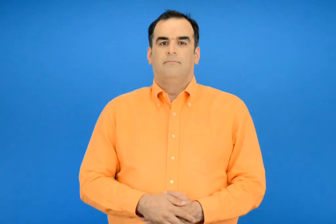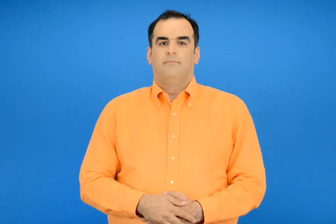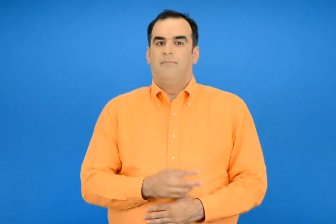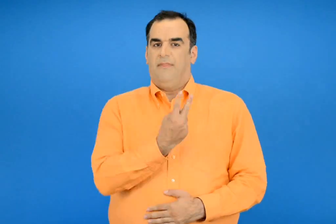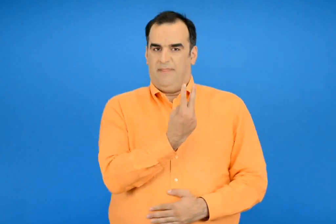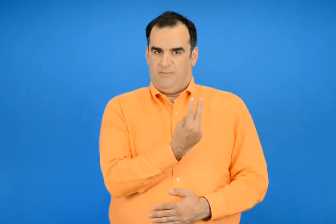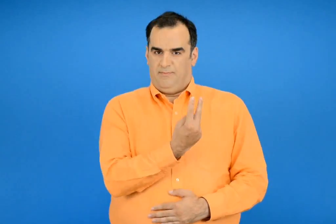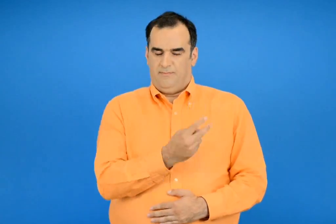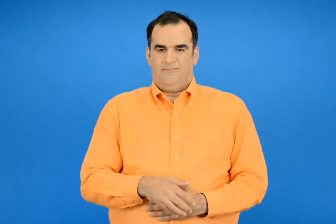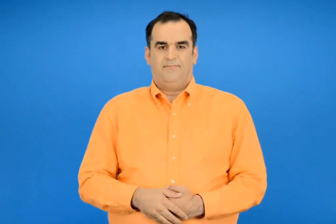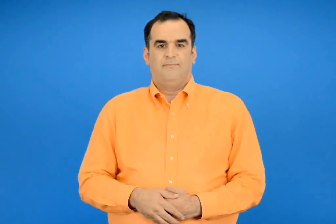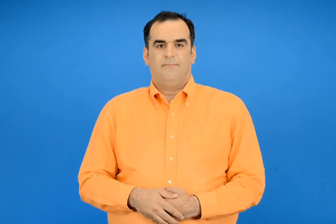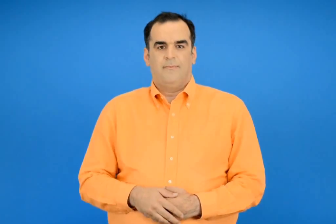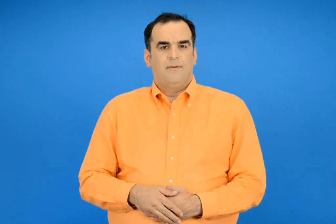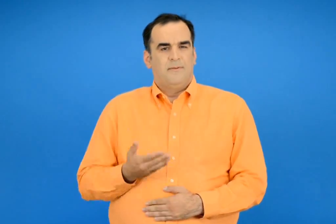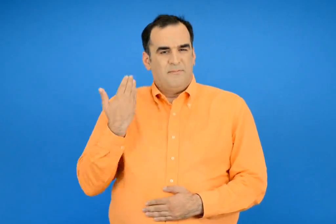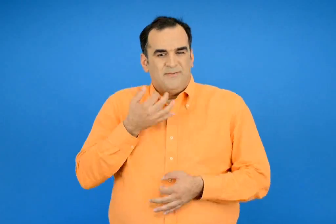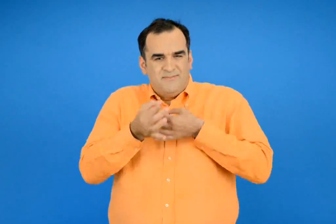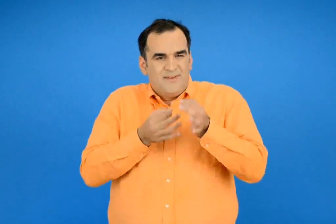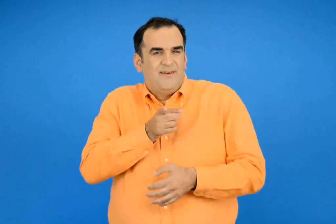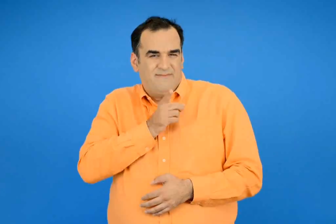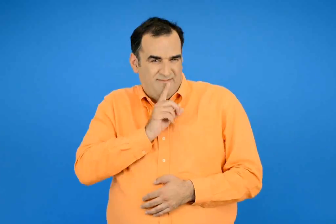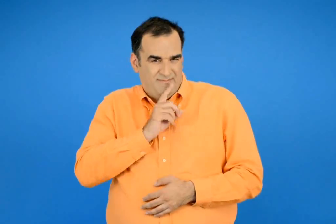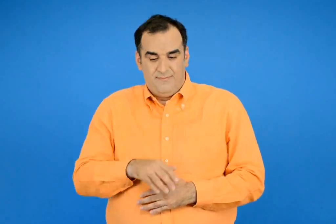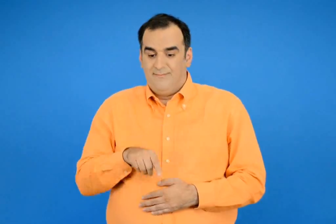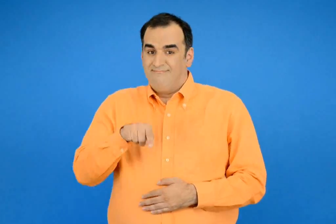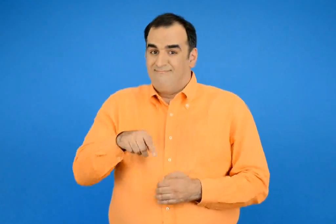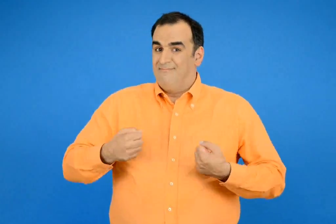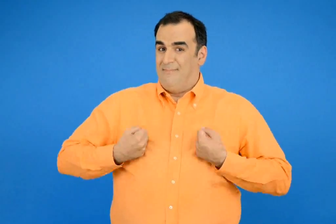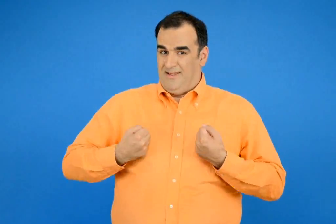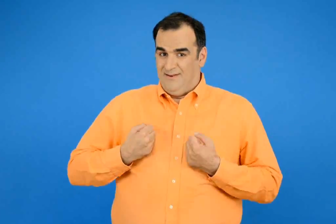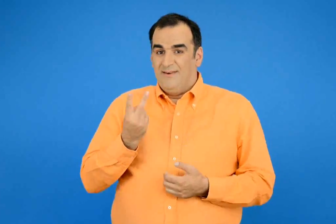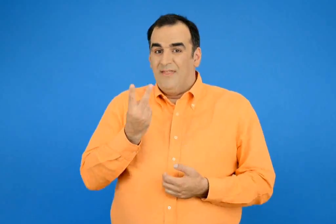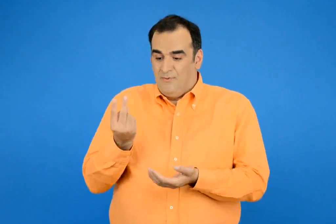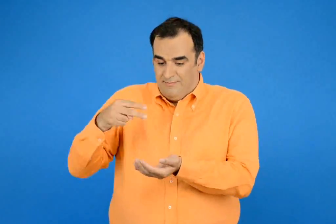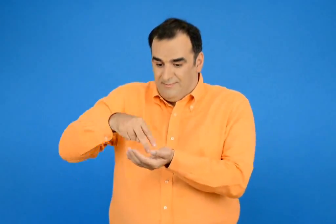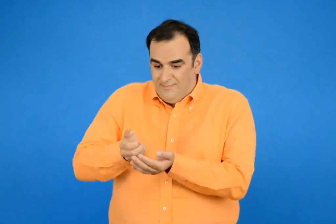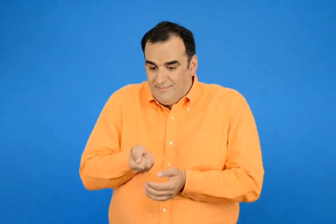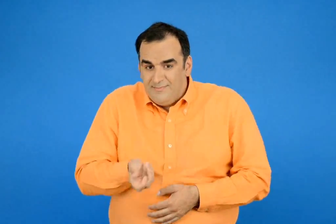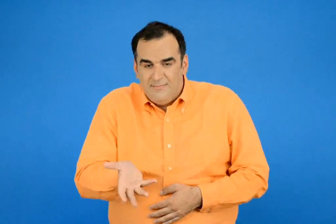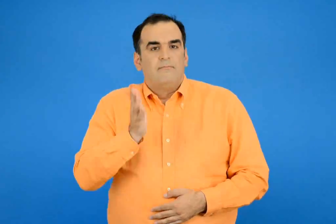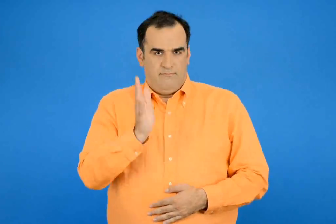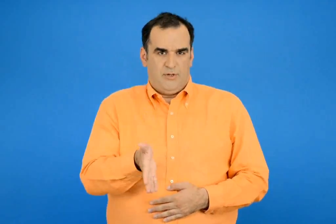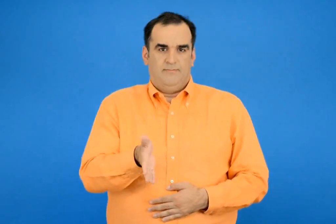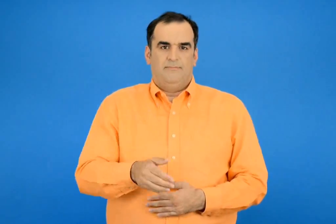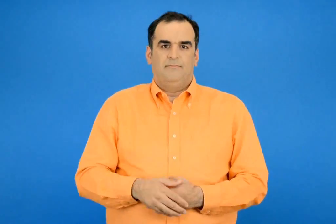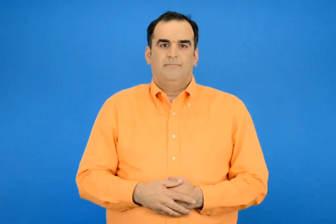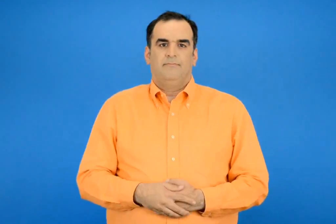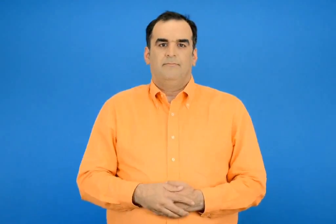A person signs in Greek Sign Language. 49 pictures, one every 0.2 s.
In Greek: 2 το παιχνίδι μπορεί να παιχτεί με 2 ζάρια όπως περιγράφεται παραπάνω
